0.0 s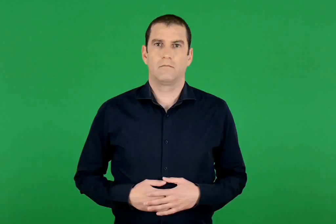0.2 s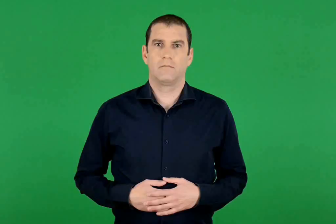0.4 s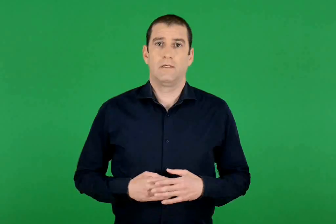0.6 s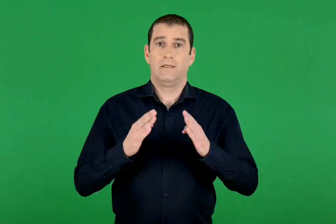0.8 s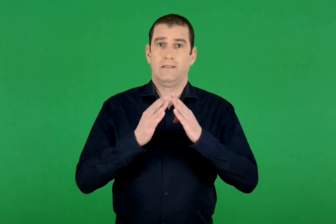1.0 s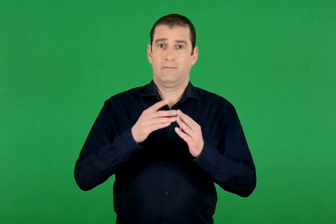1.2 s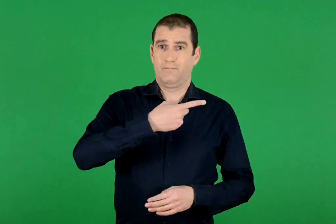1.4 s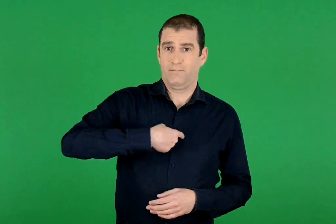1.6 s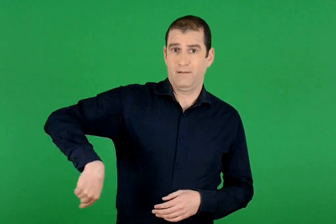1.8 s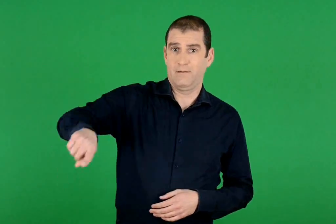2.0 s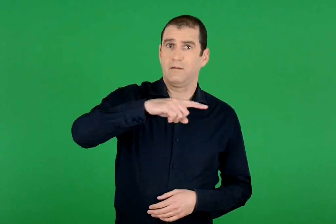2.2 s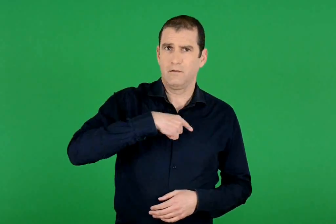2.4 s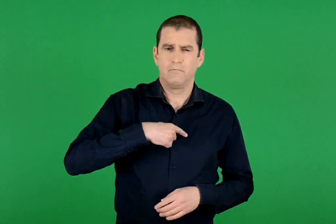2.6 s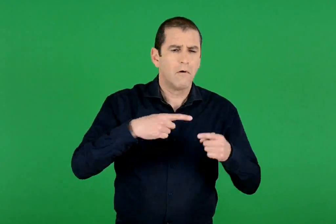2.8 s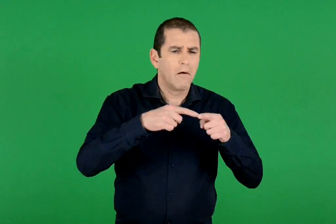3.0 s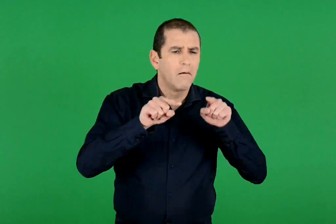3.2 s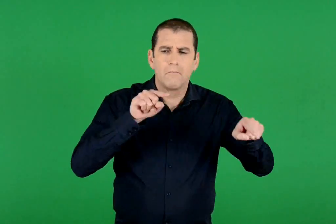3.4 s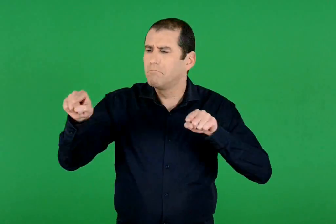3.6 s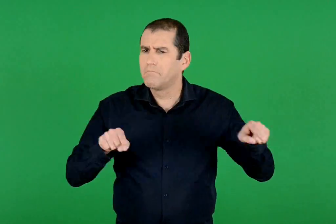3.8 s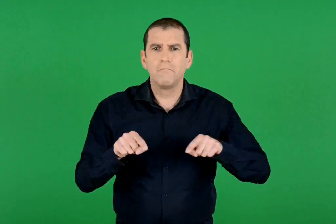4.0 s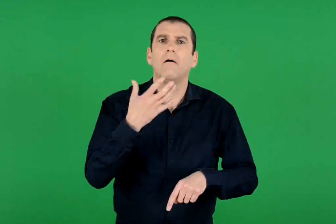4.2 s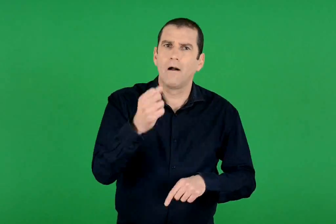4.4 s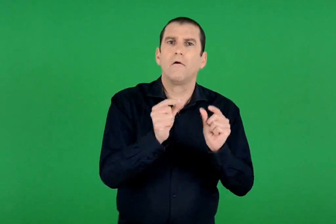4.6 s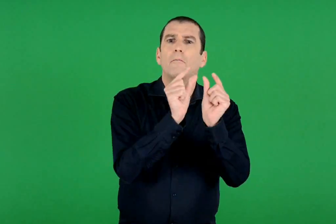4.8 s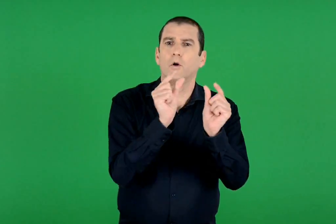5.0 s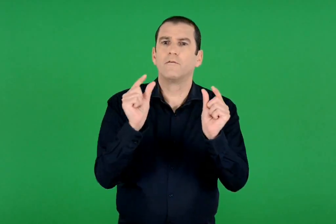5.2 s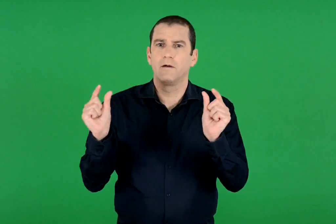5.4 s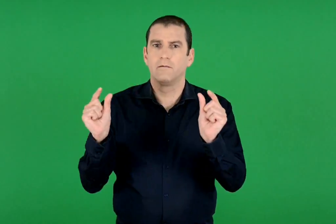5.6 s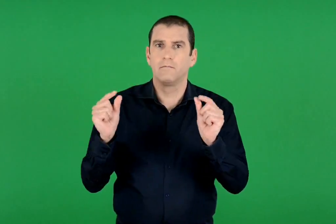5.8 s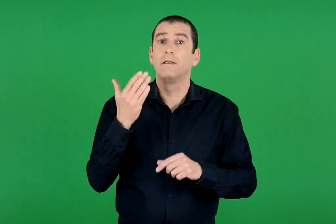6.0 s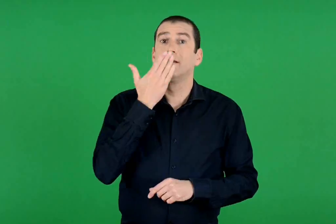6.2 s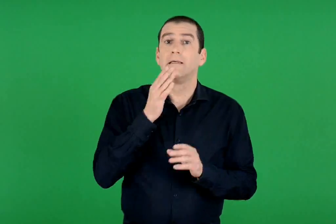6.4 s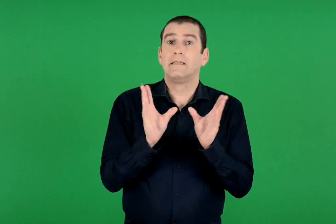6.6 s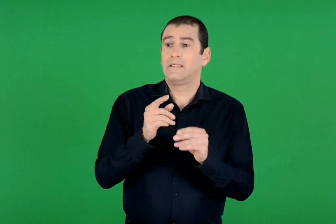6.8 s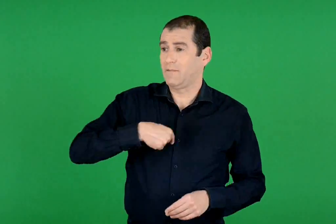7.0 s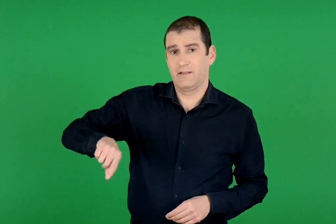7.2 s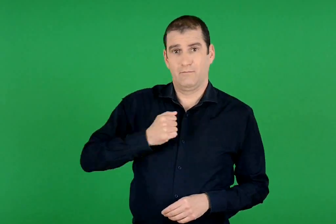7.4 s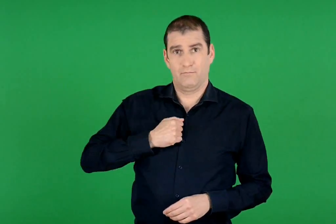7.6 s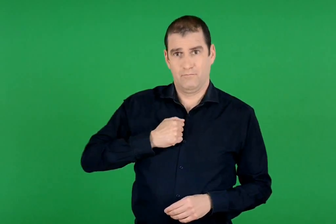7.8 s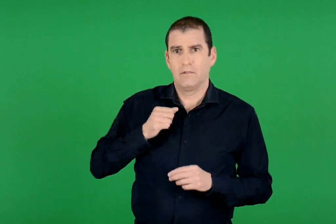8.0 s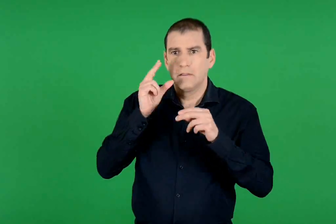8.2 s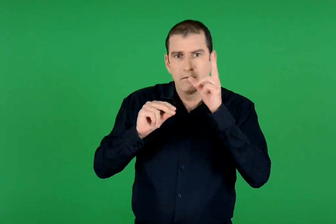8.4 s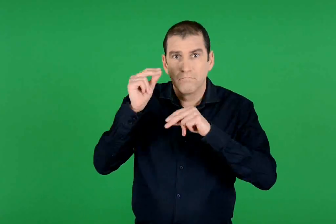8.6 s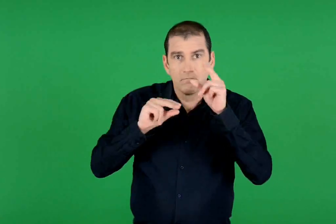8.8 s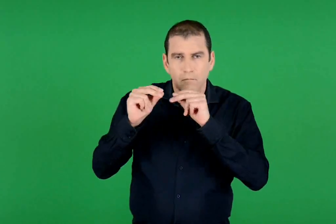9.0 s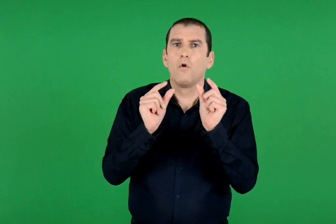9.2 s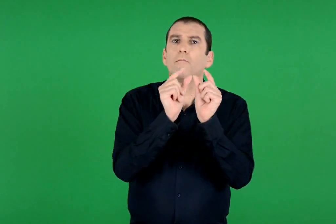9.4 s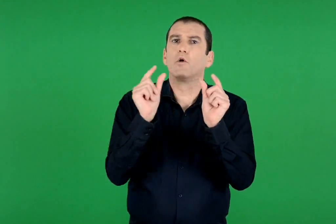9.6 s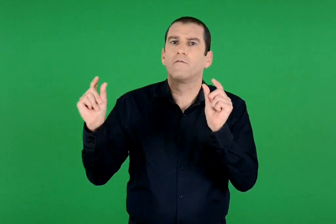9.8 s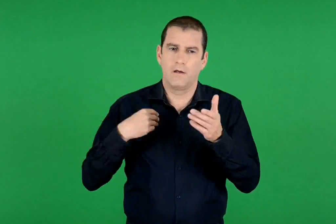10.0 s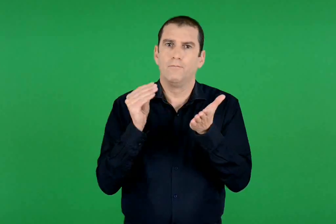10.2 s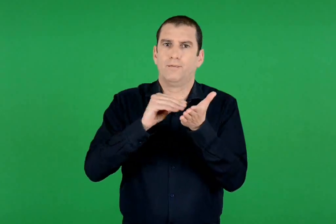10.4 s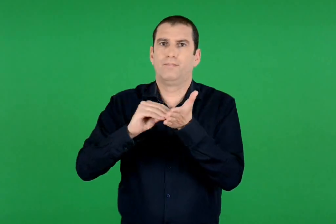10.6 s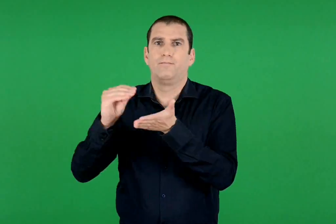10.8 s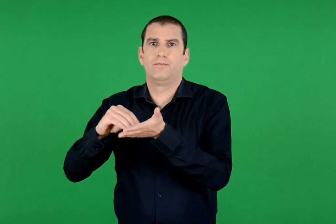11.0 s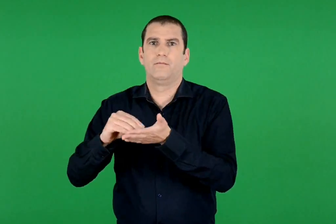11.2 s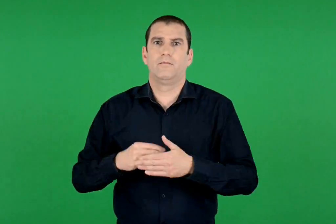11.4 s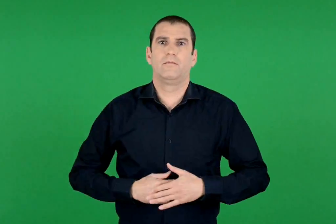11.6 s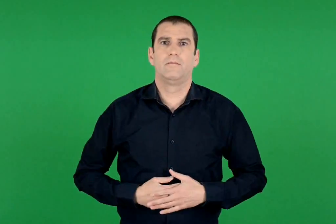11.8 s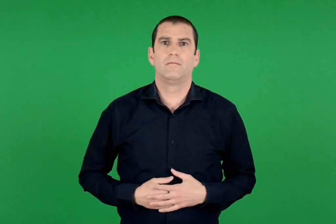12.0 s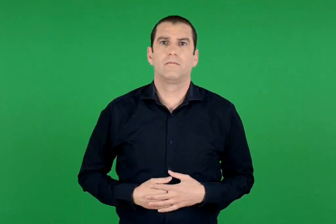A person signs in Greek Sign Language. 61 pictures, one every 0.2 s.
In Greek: στο σπίτι μας υπάρχουν μοτίβα σε διάφορα σημεία. συζητώ με τους συμμαθητές μου και συμπληρώνω τα μοτίβα
